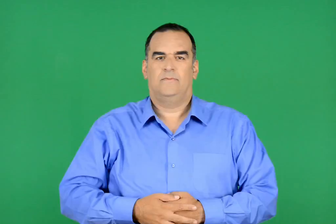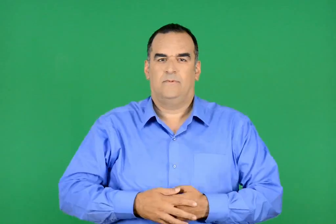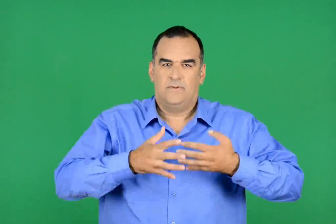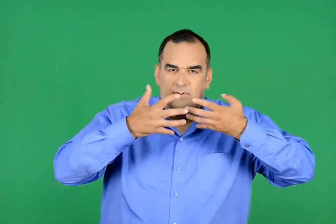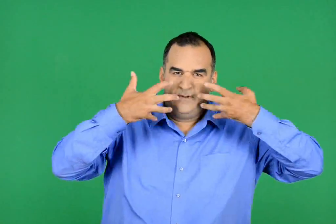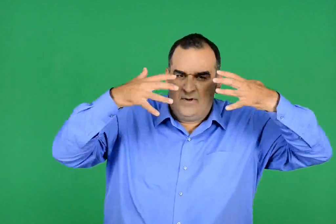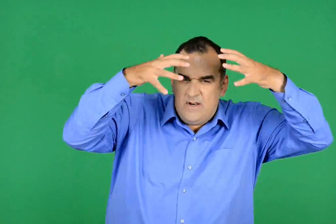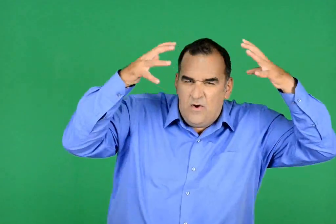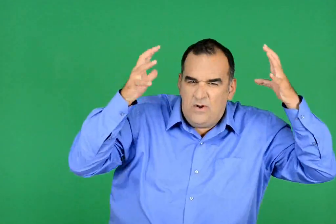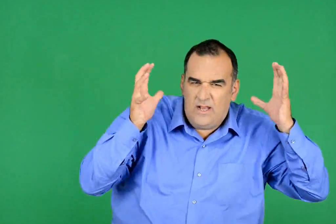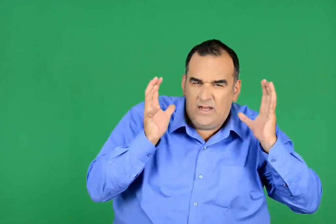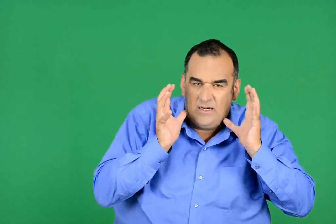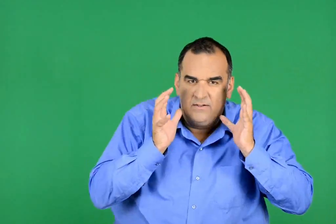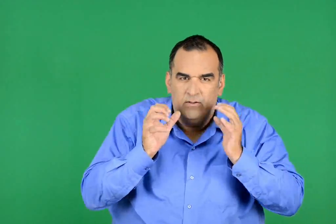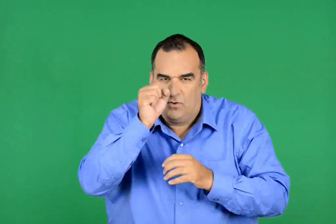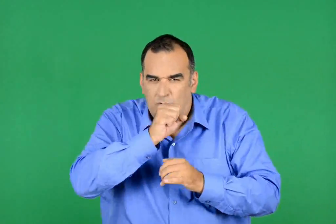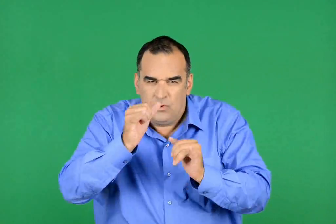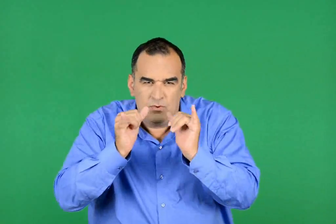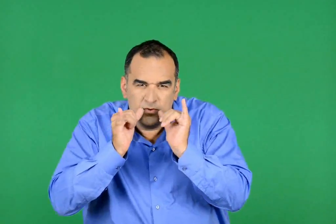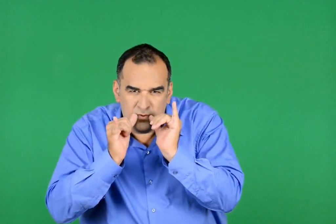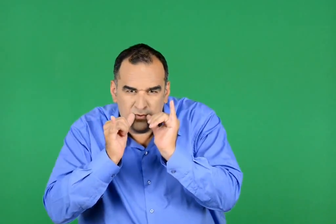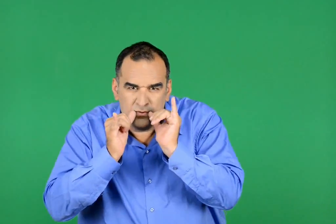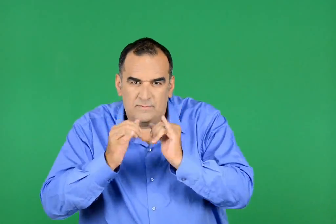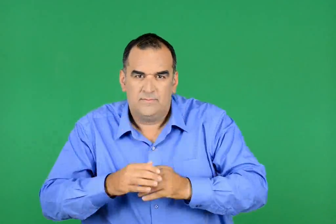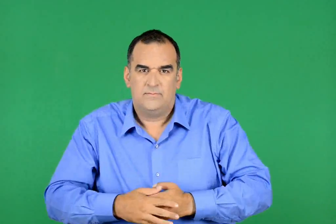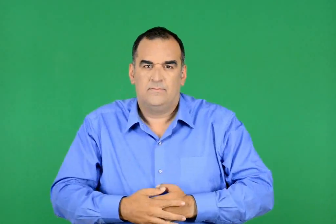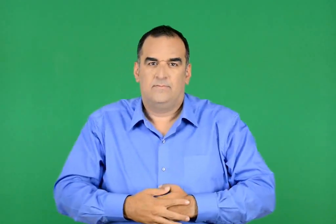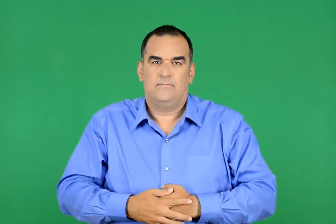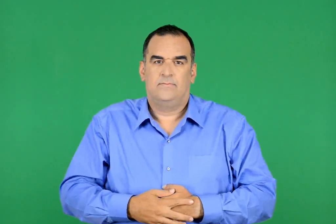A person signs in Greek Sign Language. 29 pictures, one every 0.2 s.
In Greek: λιοντάρι και αγριόχοιρος
